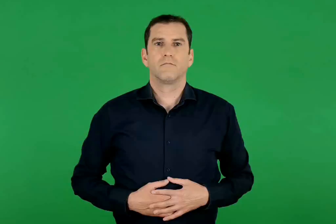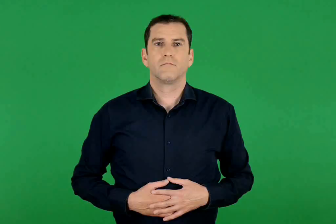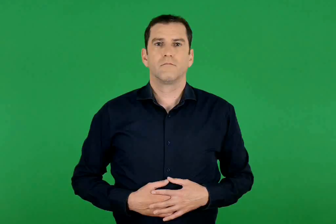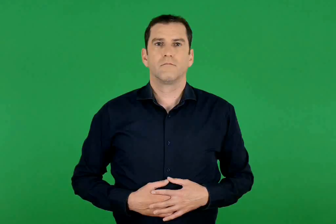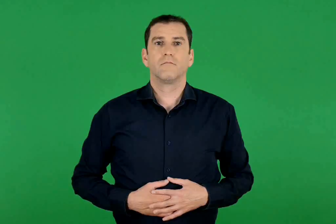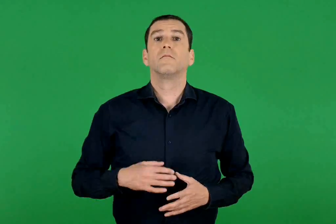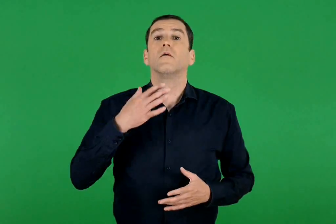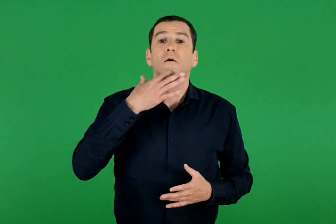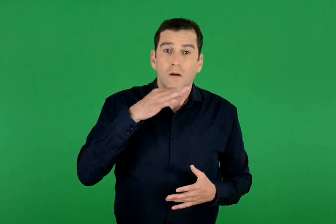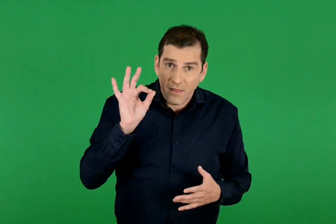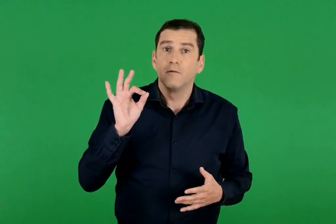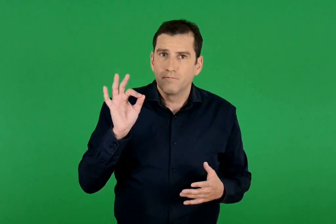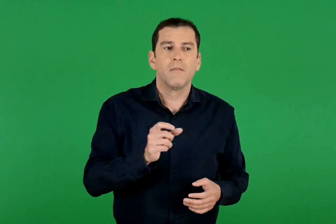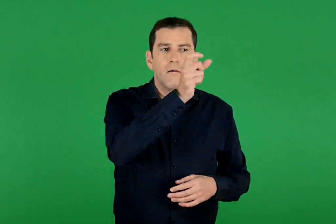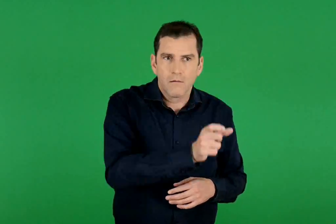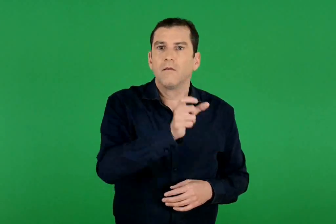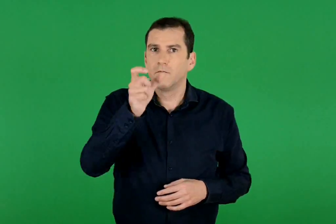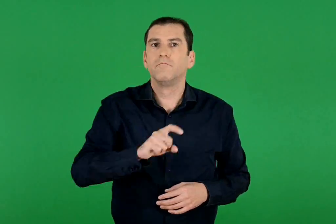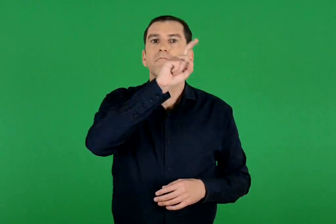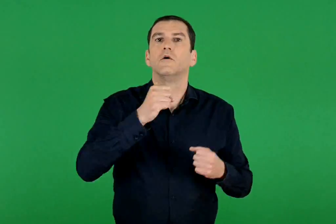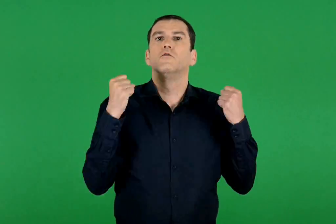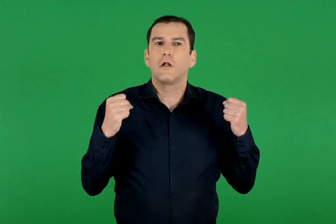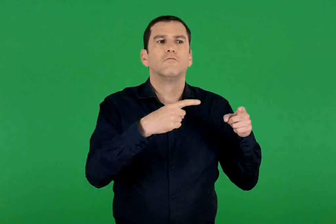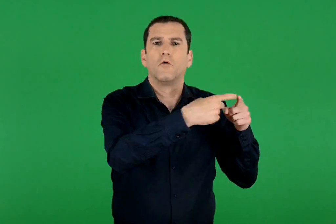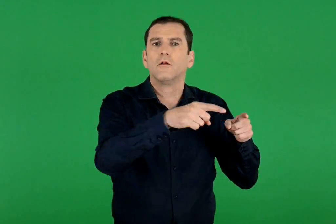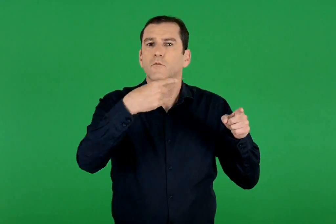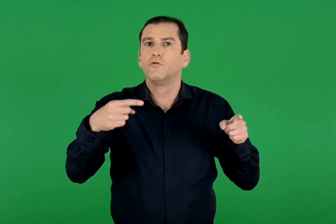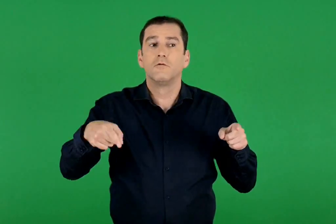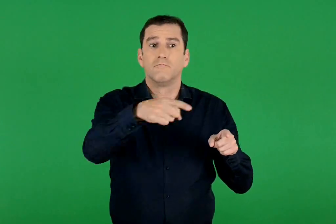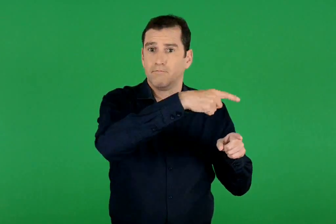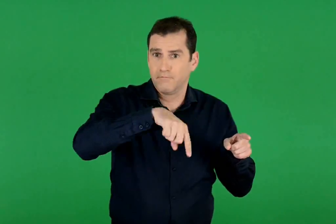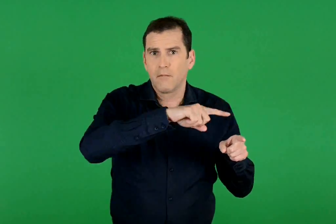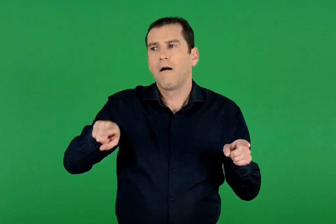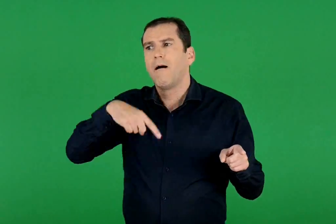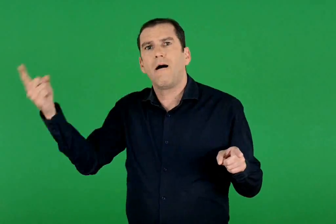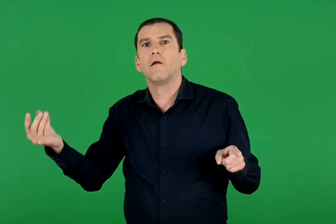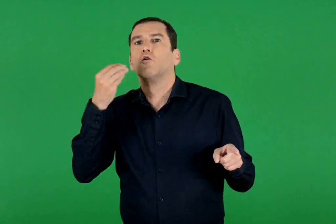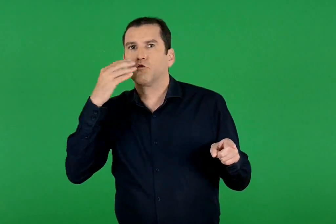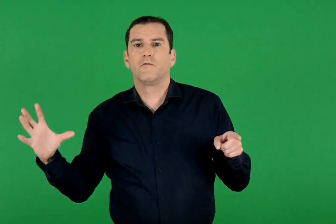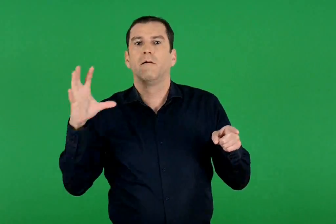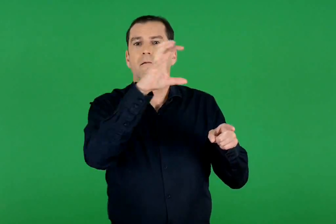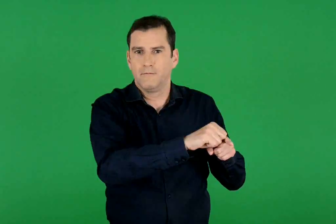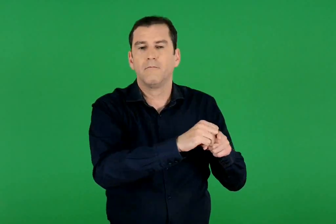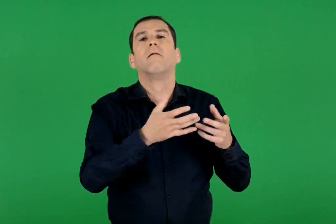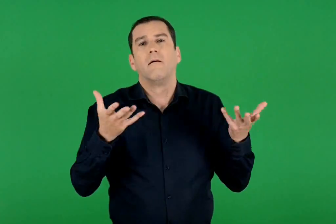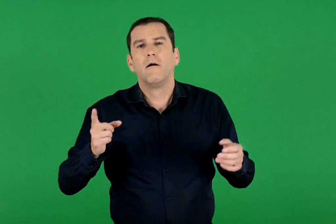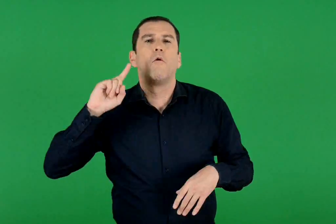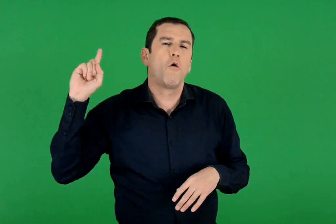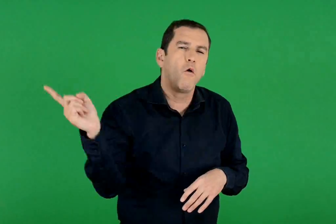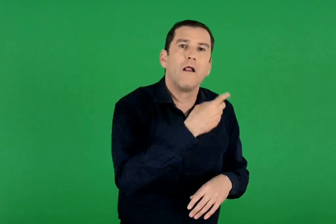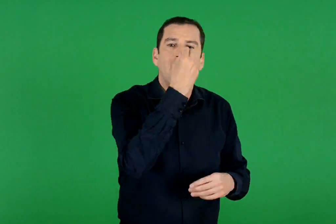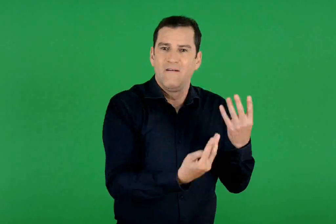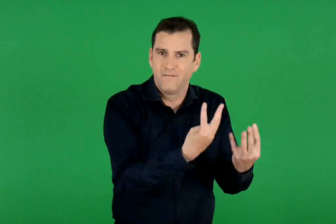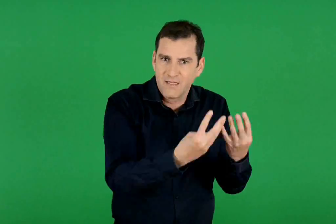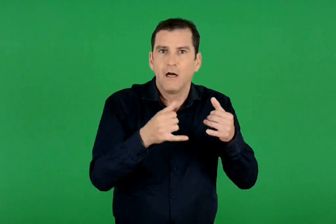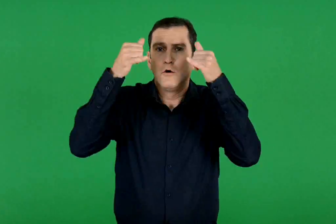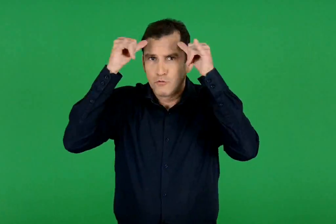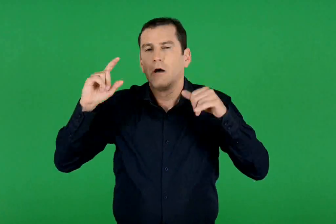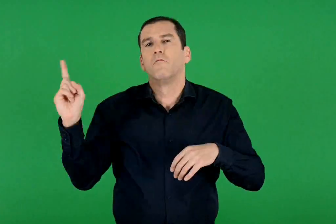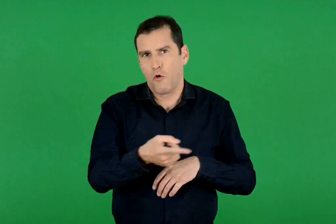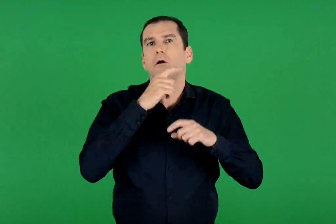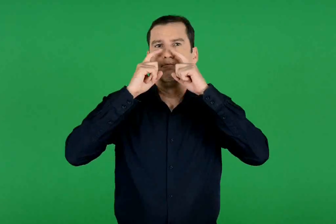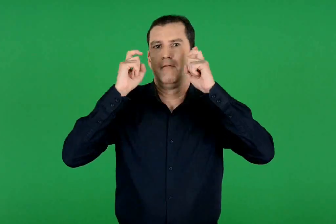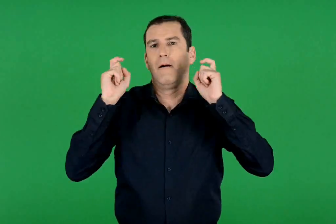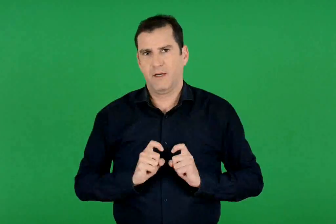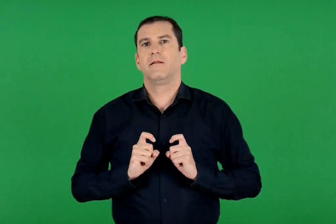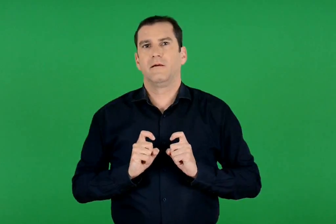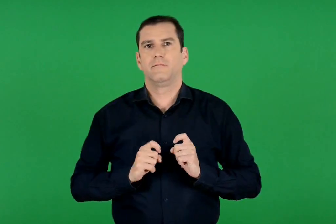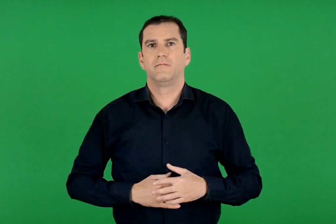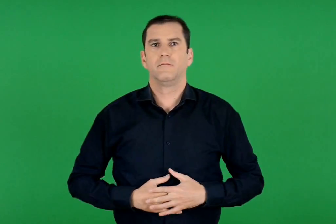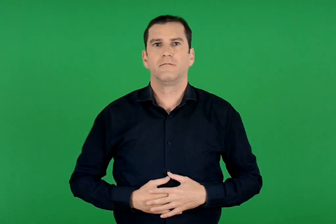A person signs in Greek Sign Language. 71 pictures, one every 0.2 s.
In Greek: επειδή κάθε ζωντανός οργανισμός αποτελεί τροφή για κάποιους άλλους , όλα τα είδη φυτών και ζώων είναι απαραίτητα
